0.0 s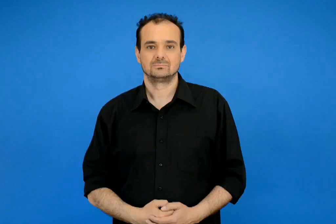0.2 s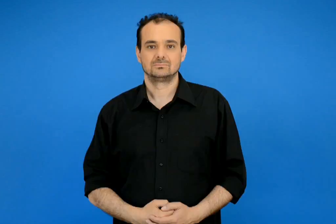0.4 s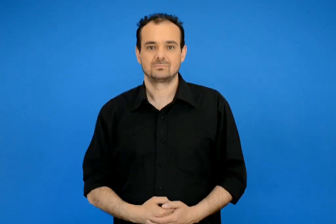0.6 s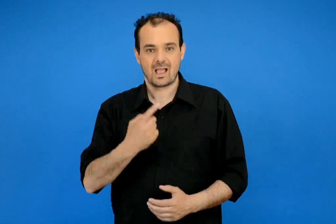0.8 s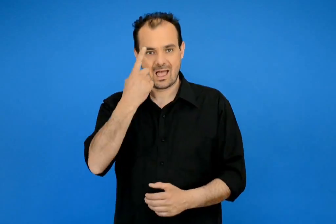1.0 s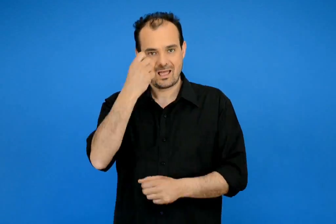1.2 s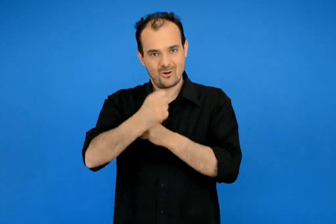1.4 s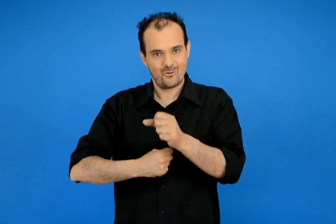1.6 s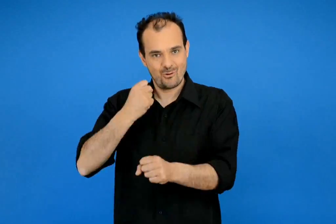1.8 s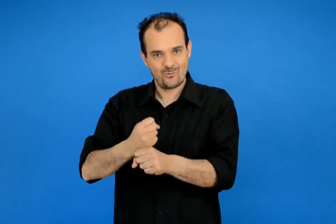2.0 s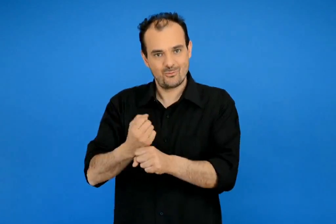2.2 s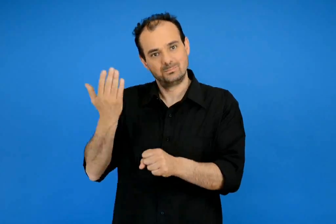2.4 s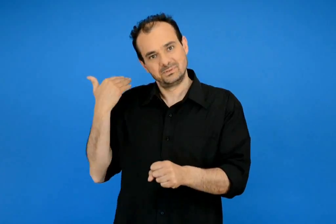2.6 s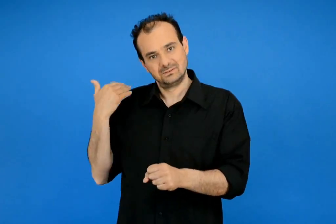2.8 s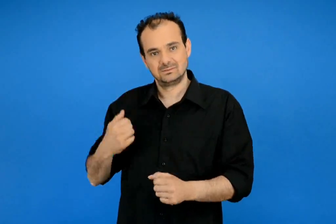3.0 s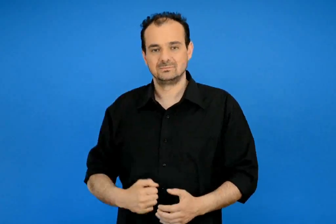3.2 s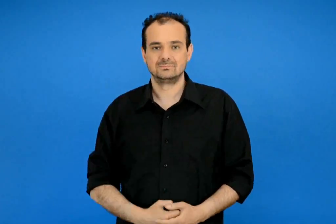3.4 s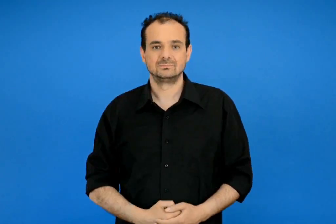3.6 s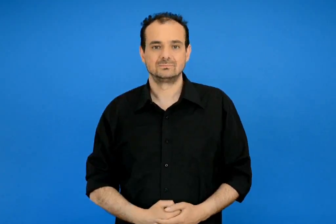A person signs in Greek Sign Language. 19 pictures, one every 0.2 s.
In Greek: εάν χρόνο πριν
